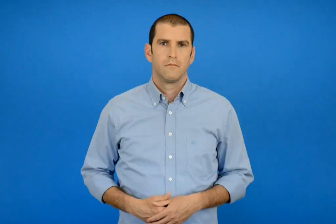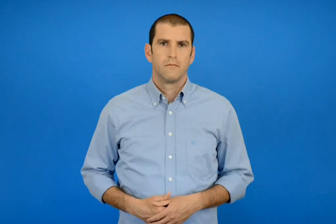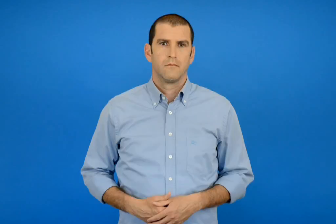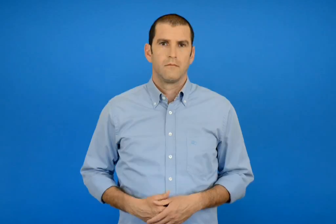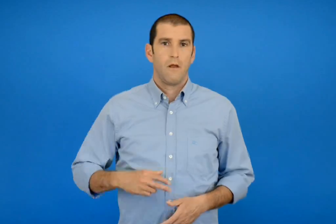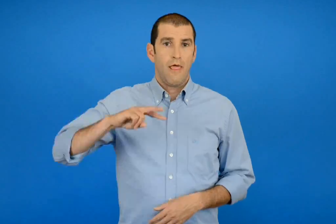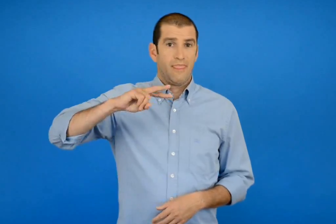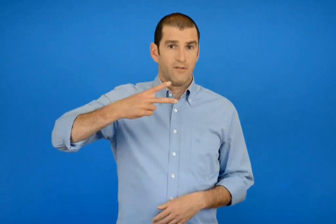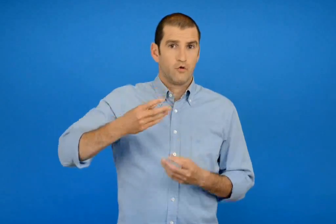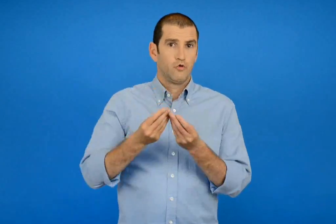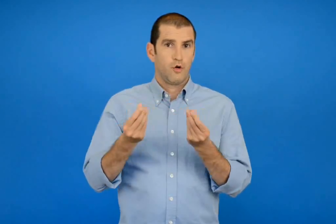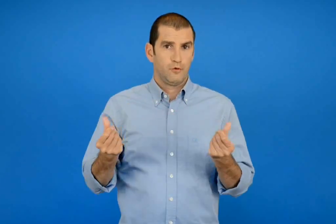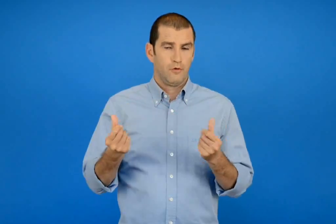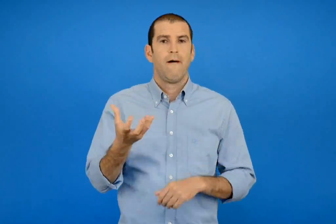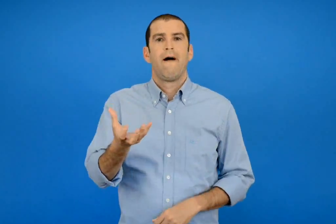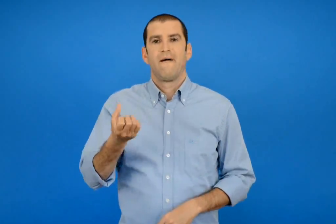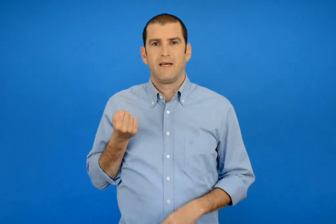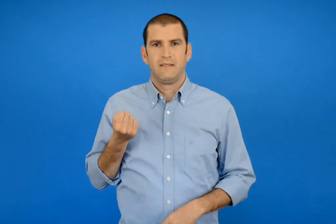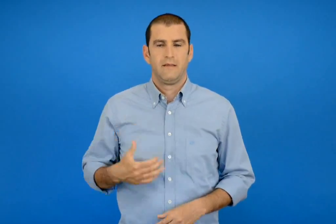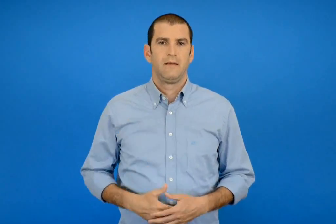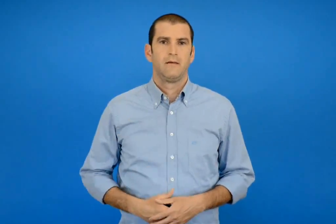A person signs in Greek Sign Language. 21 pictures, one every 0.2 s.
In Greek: 2ος τρόπος αφαίρεση
